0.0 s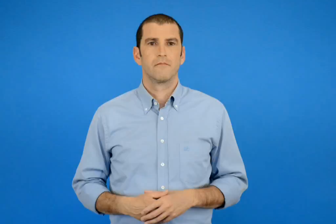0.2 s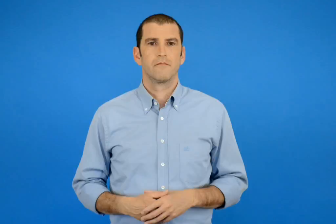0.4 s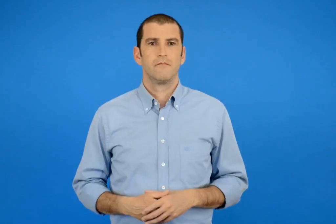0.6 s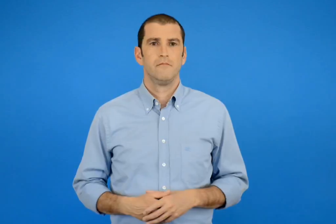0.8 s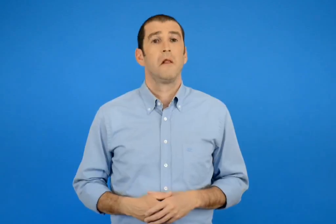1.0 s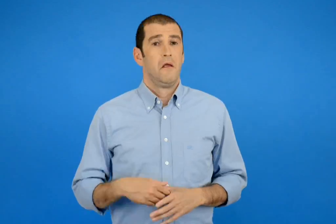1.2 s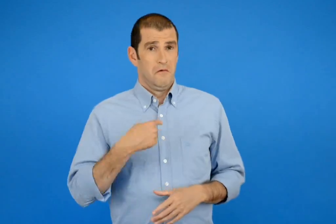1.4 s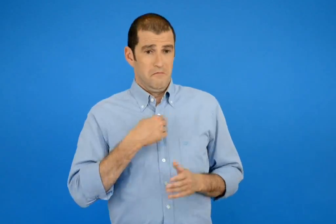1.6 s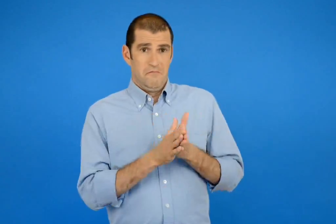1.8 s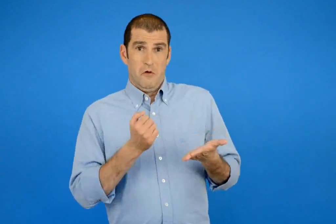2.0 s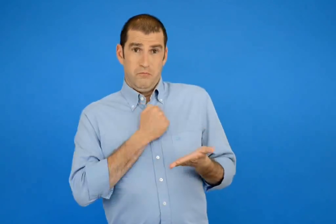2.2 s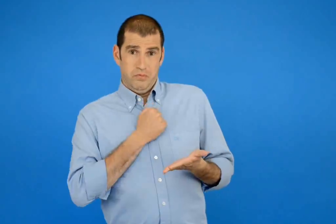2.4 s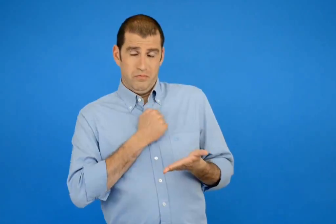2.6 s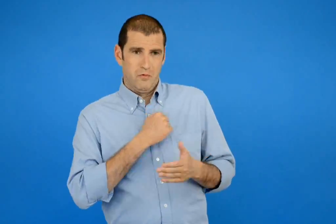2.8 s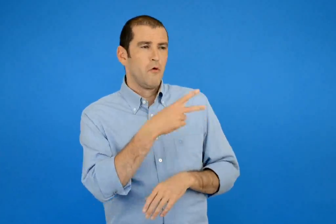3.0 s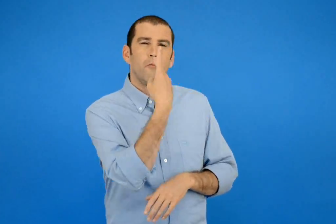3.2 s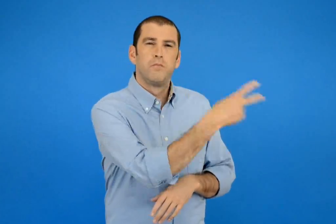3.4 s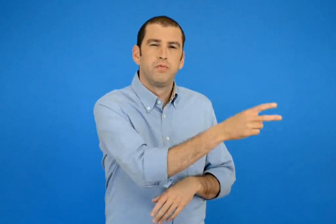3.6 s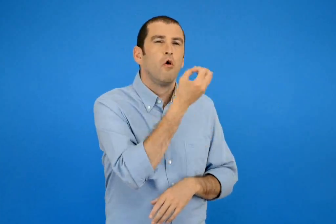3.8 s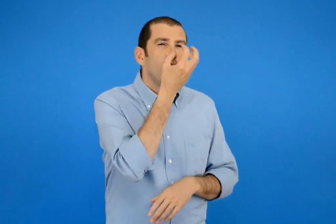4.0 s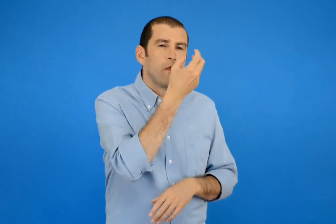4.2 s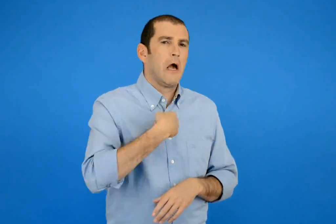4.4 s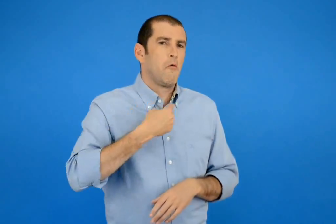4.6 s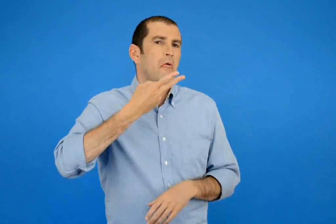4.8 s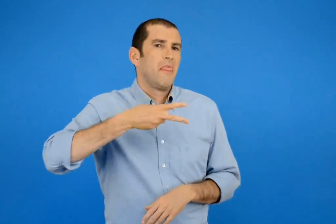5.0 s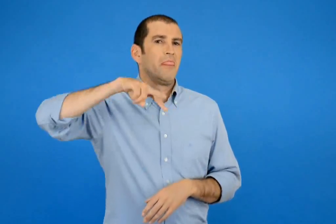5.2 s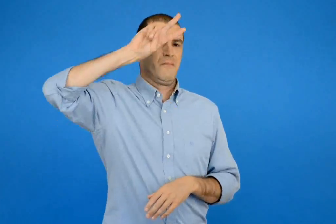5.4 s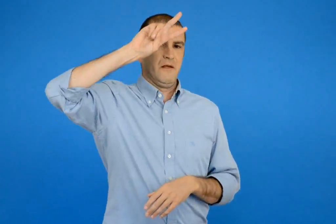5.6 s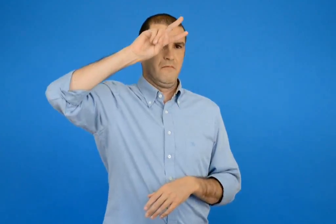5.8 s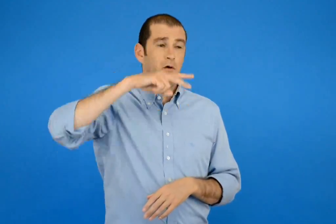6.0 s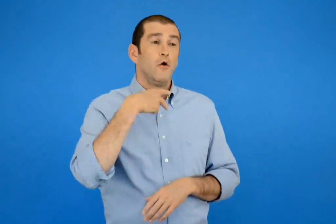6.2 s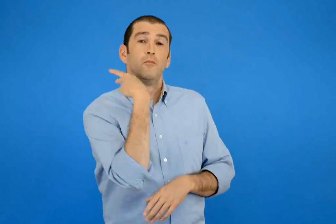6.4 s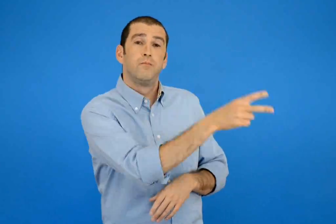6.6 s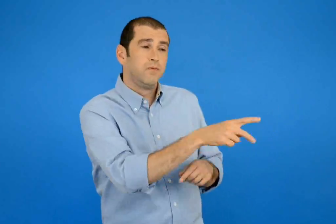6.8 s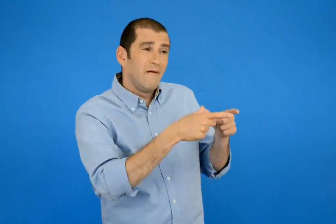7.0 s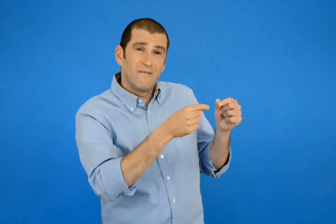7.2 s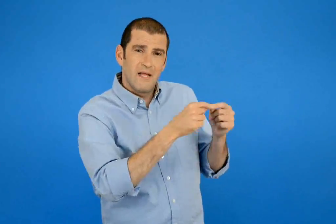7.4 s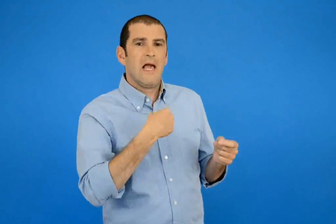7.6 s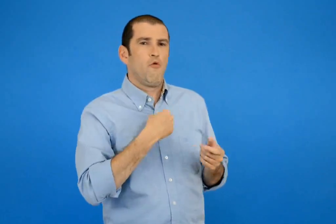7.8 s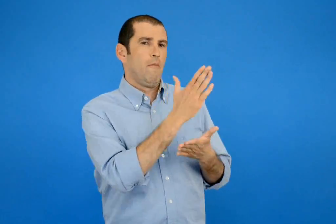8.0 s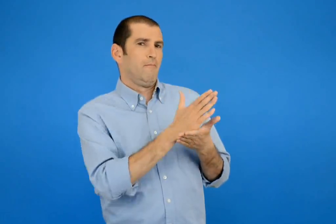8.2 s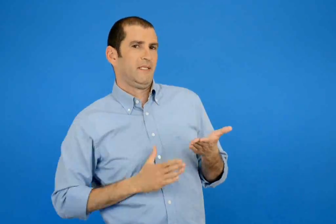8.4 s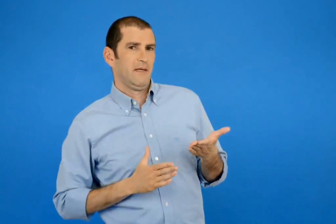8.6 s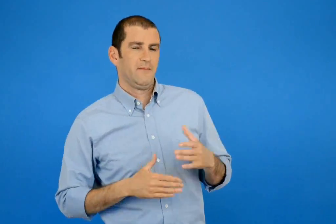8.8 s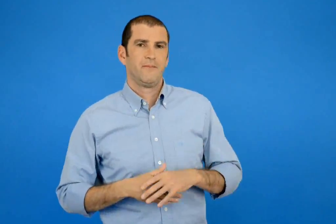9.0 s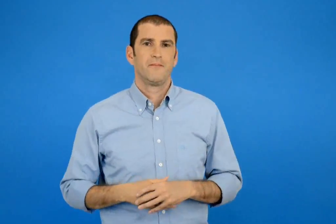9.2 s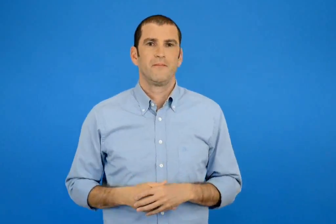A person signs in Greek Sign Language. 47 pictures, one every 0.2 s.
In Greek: στο δικό μου έχω διπλάσια λουλούδια και τα μισά φύλλα από όσα έχεις εσύ
